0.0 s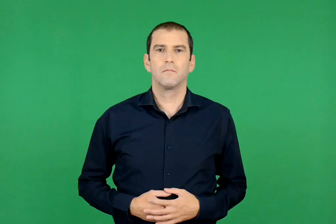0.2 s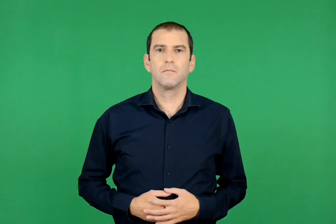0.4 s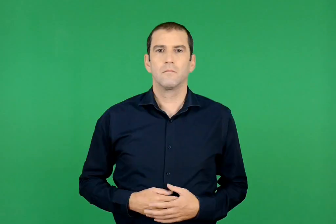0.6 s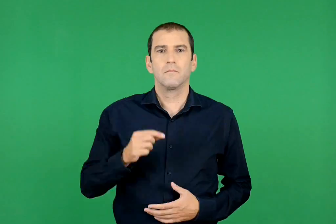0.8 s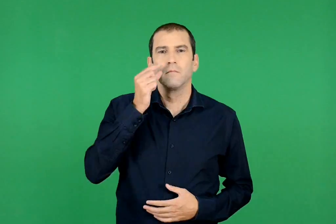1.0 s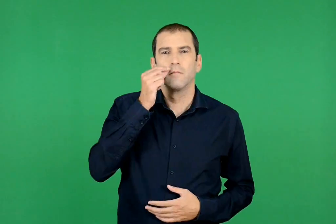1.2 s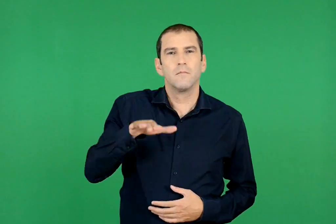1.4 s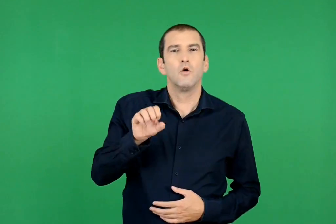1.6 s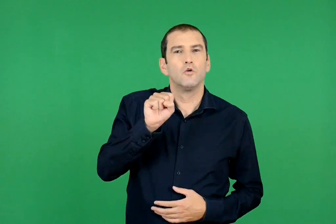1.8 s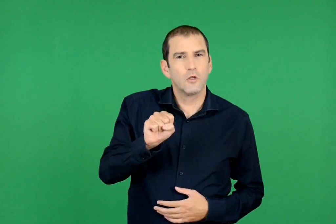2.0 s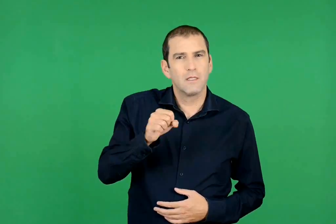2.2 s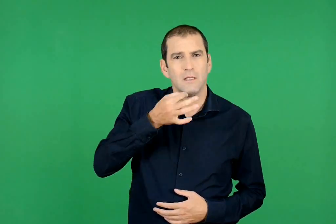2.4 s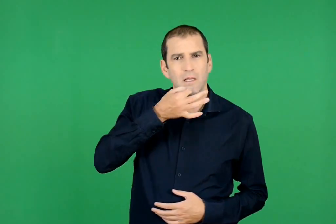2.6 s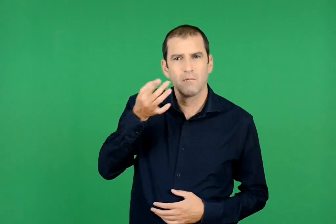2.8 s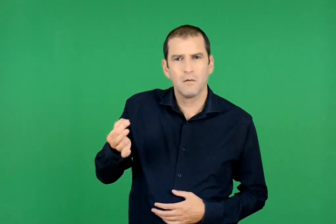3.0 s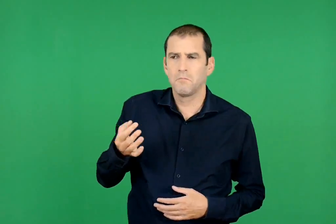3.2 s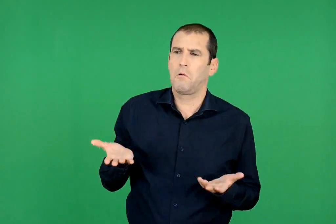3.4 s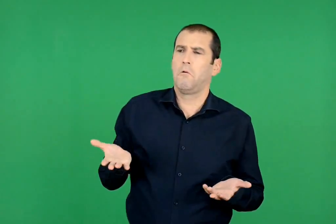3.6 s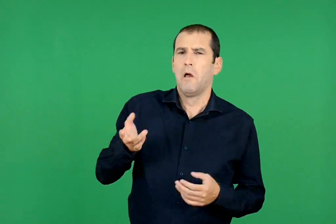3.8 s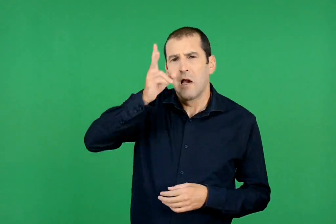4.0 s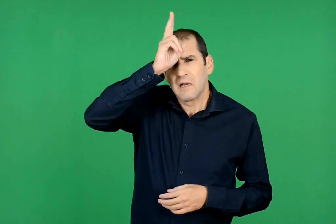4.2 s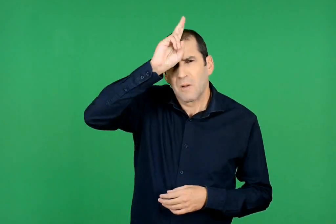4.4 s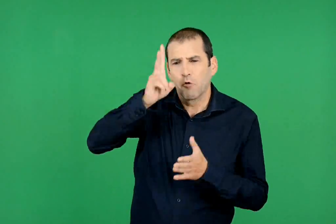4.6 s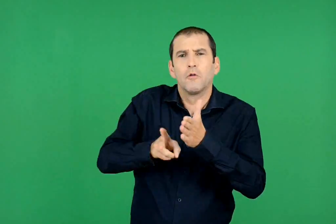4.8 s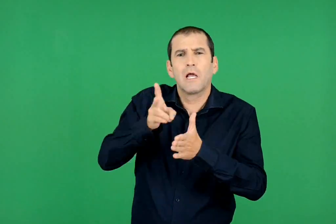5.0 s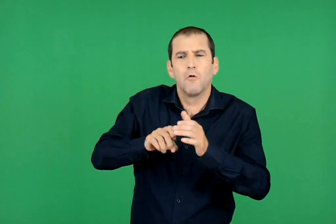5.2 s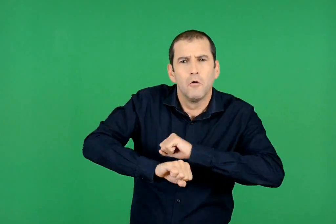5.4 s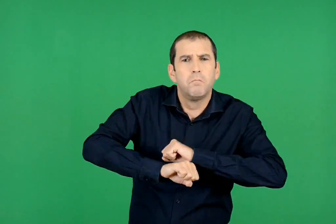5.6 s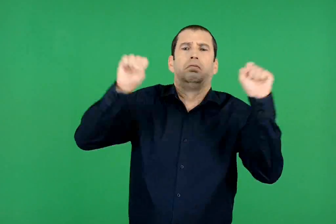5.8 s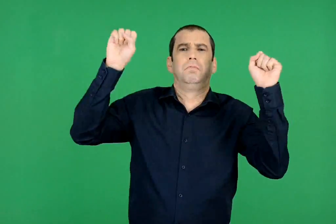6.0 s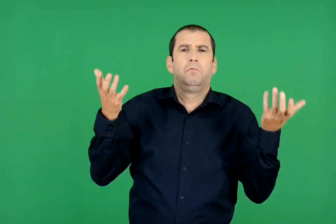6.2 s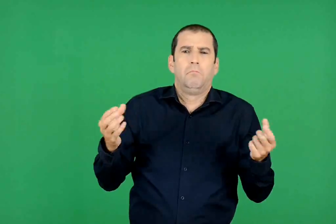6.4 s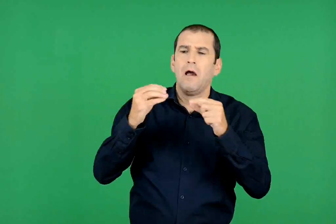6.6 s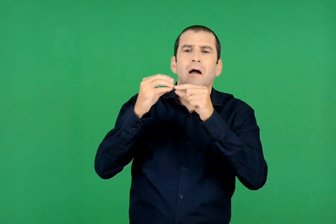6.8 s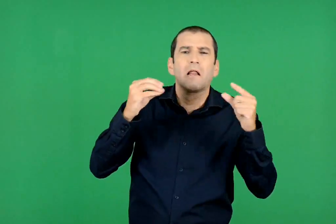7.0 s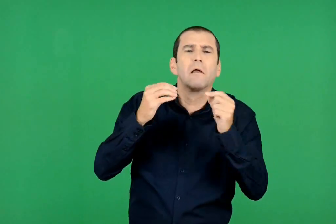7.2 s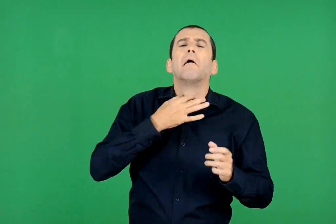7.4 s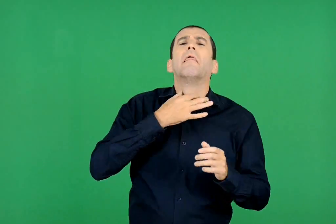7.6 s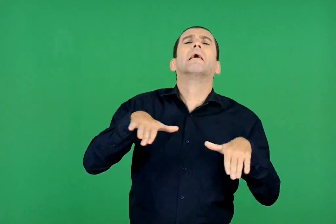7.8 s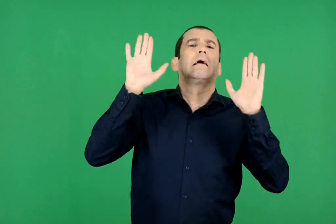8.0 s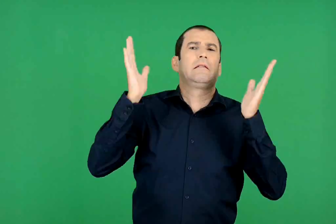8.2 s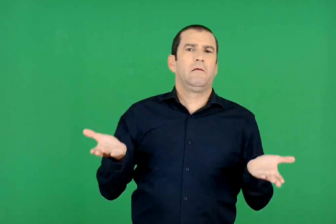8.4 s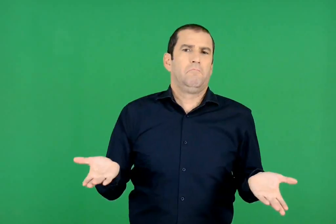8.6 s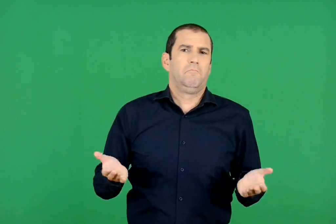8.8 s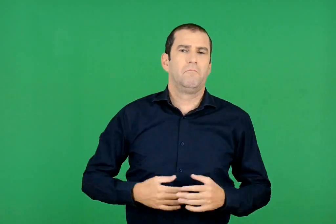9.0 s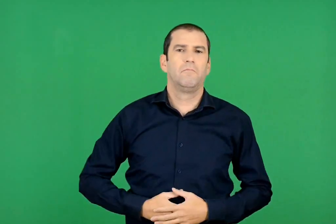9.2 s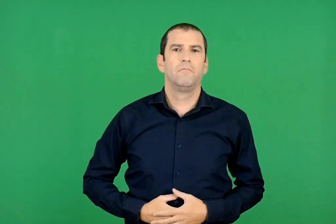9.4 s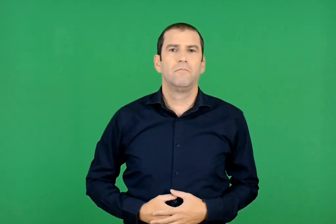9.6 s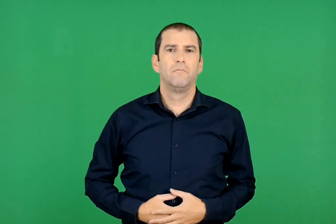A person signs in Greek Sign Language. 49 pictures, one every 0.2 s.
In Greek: να τινάξουμε ένα γερμανικό τρένο , είπε ο σωτήρης , δε χρειάζονται πρόκες
